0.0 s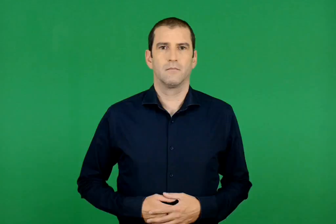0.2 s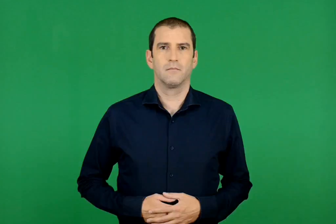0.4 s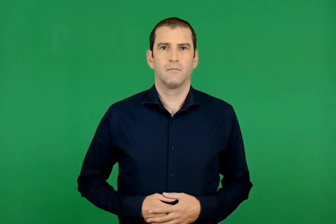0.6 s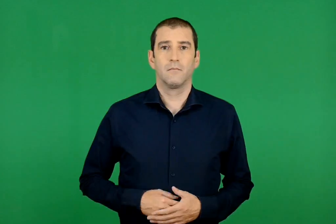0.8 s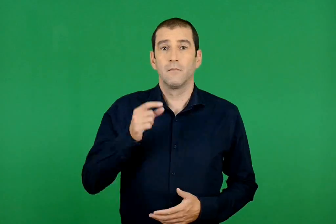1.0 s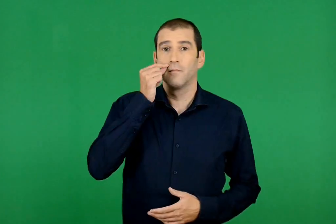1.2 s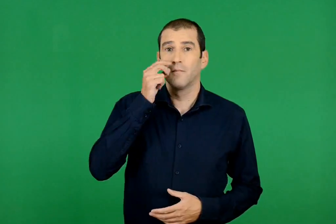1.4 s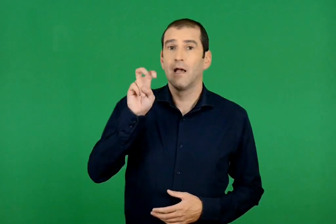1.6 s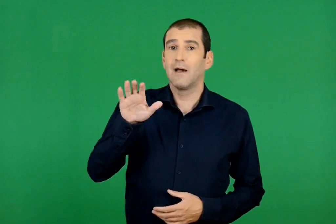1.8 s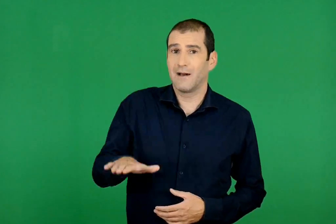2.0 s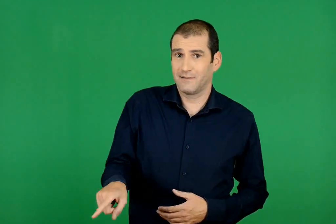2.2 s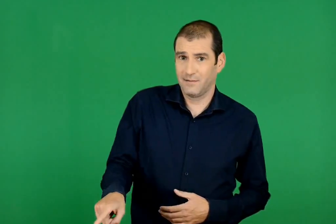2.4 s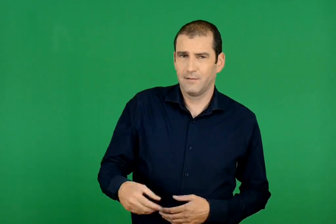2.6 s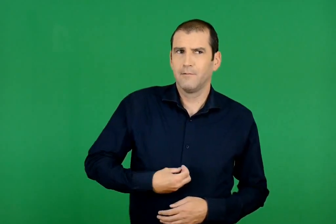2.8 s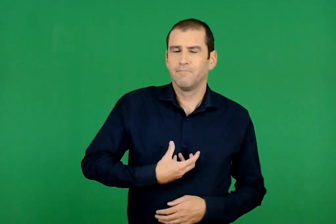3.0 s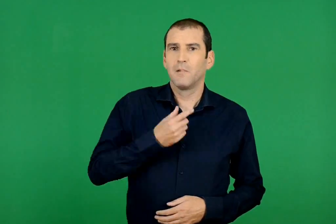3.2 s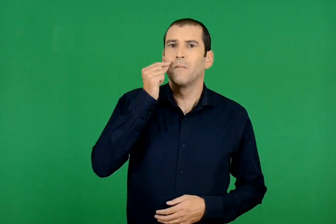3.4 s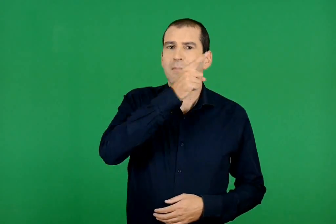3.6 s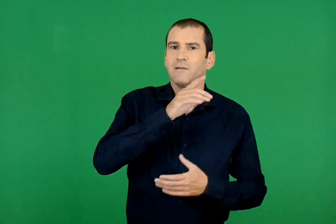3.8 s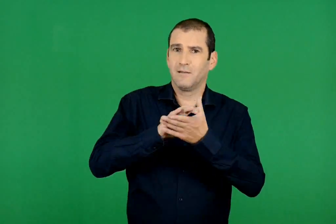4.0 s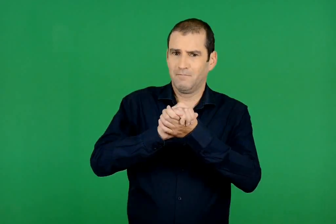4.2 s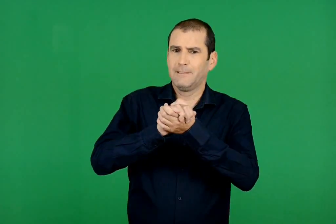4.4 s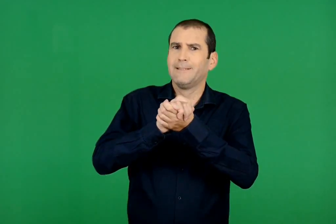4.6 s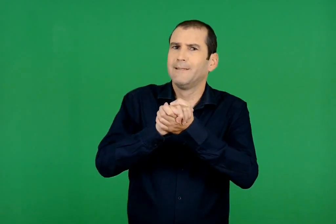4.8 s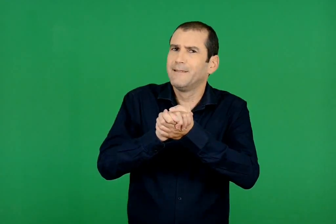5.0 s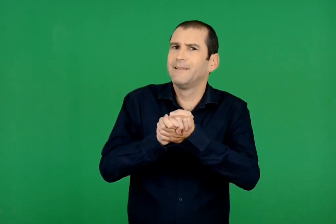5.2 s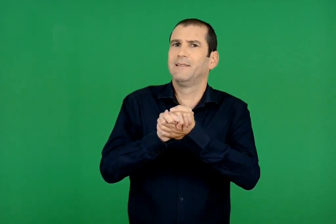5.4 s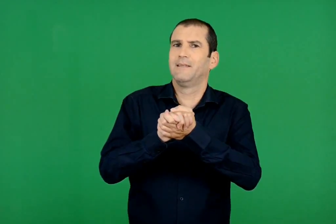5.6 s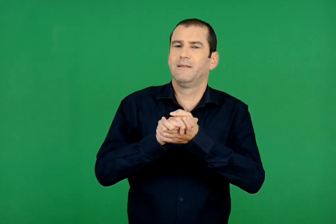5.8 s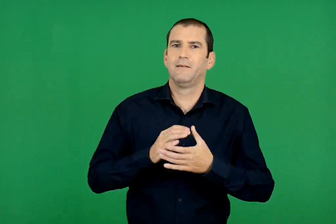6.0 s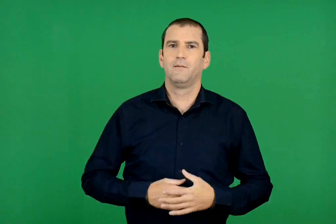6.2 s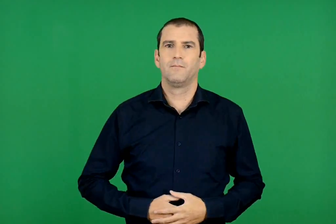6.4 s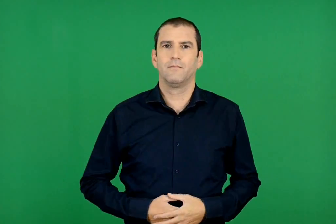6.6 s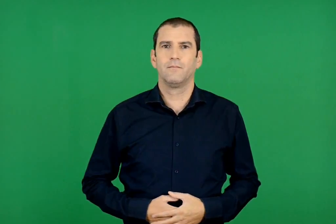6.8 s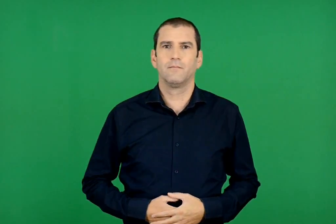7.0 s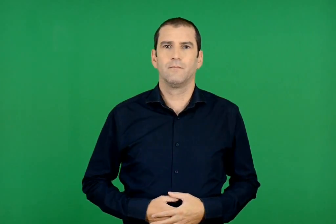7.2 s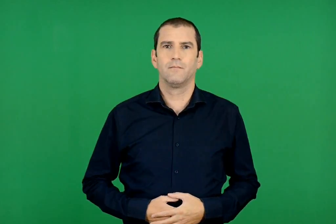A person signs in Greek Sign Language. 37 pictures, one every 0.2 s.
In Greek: ο χάρης ένιωσε πως ο πατέρας του τον κρατούσε πιο σφιχτά
